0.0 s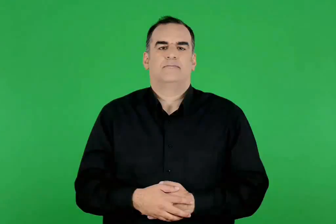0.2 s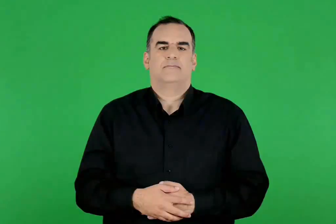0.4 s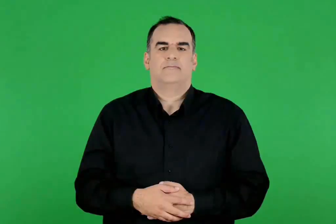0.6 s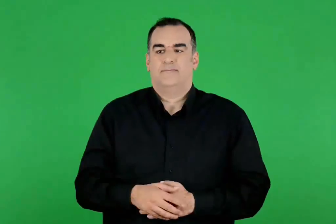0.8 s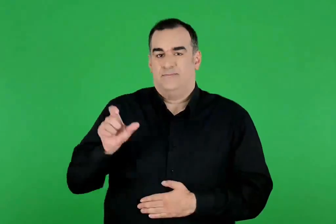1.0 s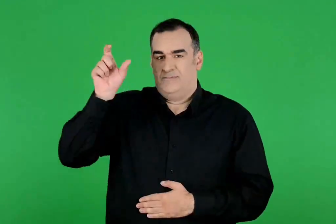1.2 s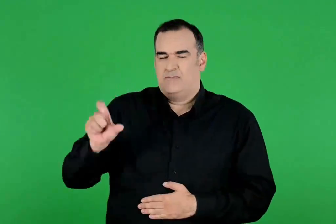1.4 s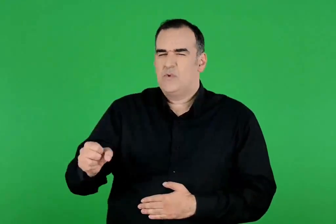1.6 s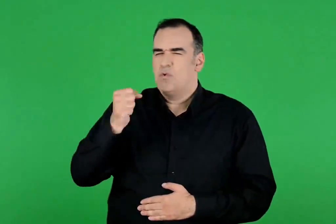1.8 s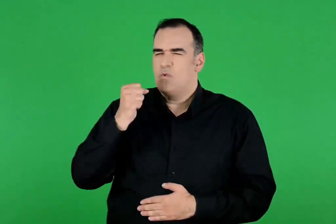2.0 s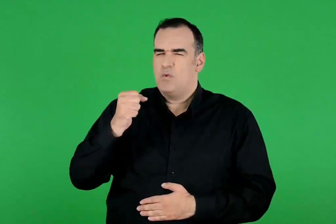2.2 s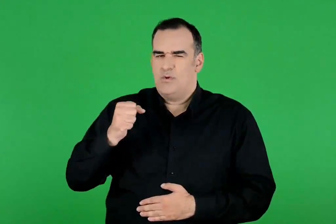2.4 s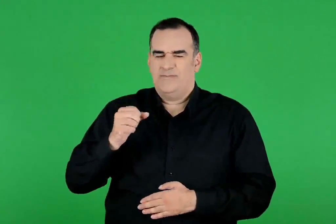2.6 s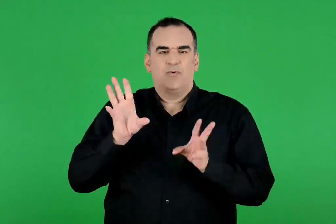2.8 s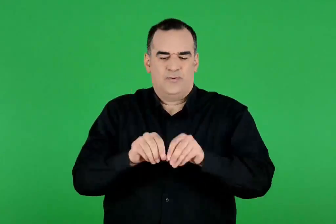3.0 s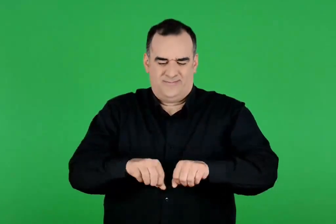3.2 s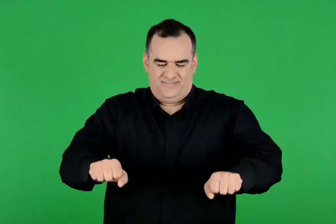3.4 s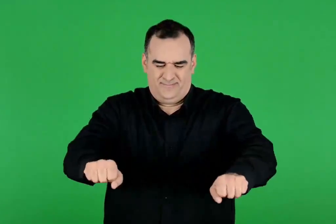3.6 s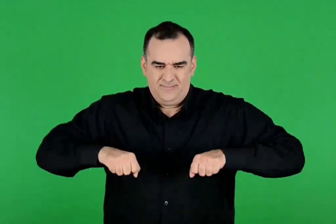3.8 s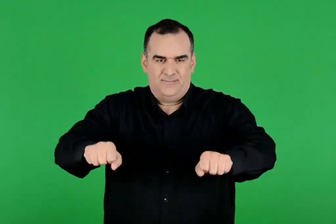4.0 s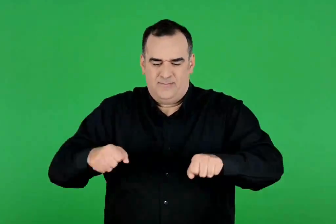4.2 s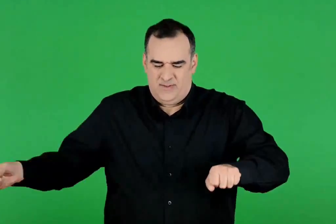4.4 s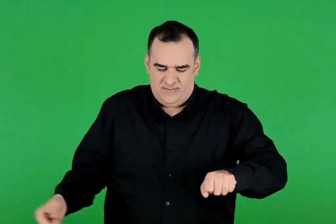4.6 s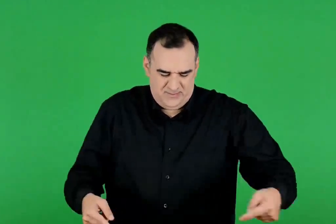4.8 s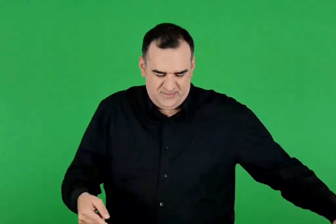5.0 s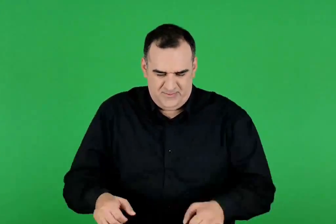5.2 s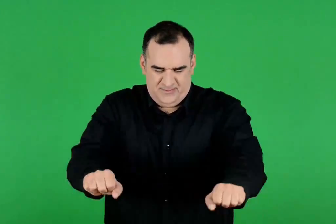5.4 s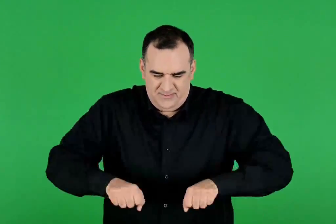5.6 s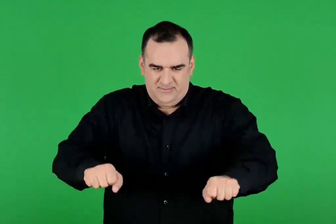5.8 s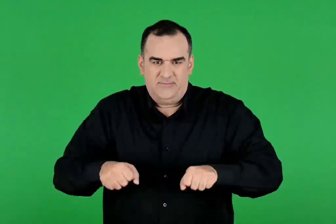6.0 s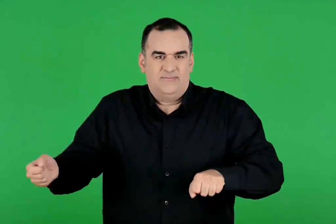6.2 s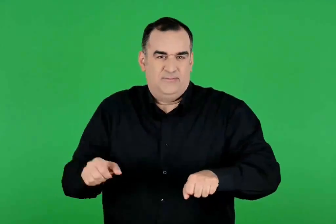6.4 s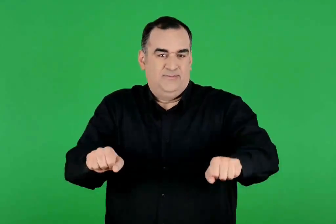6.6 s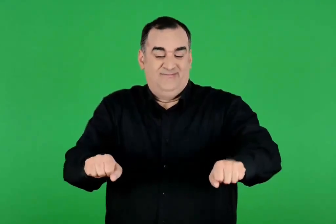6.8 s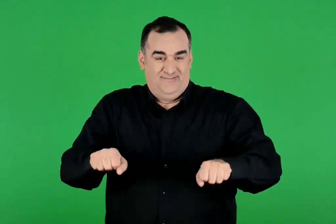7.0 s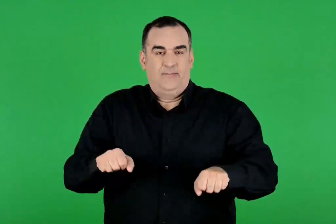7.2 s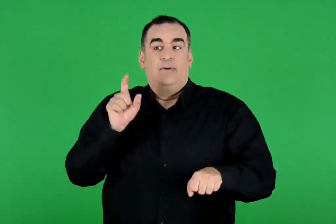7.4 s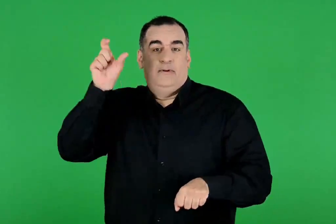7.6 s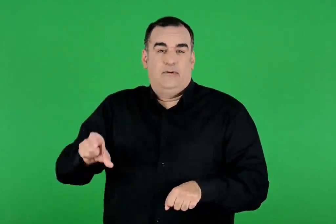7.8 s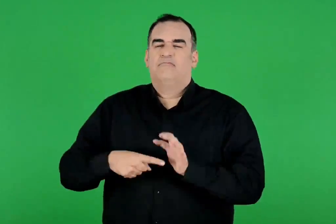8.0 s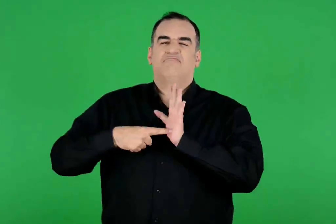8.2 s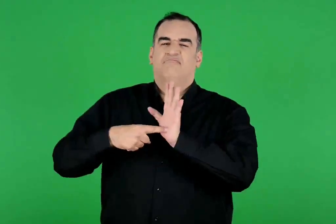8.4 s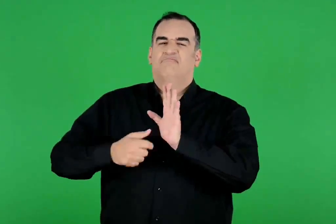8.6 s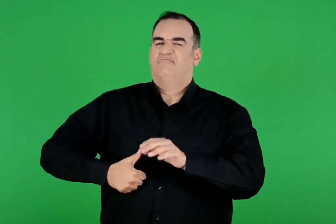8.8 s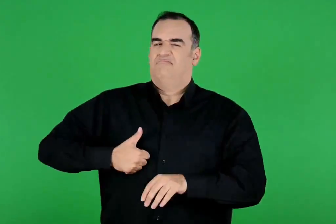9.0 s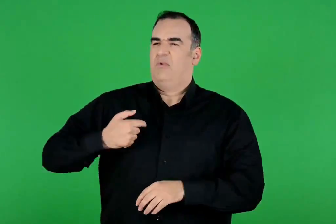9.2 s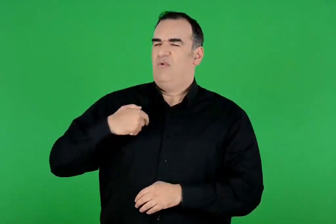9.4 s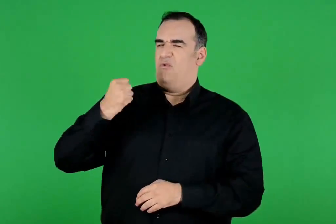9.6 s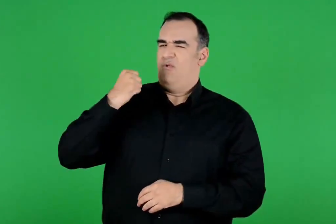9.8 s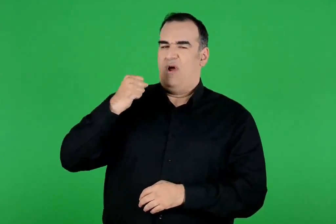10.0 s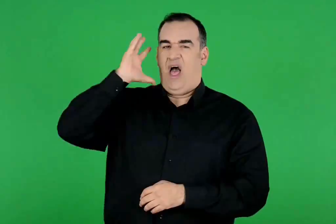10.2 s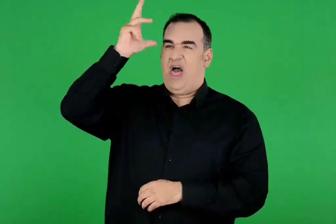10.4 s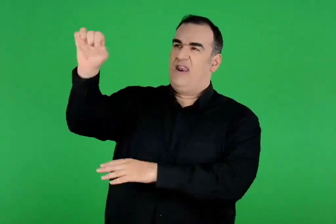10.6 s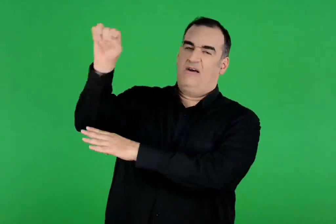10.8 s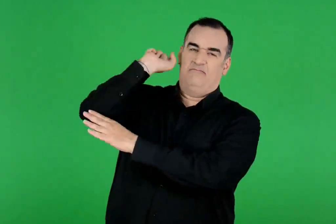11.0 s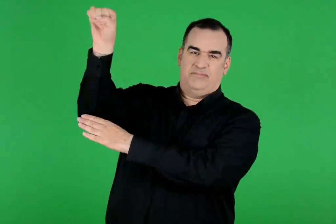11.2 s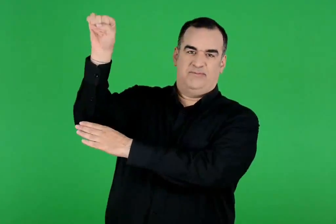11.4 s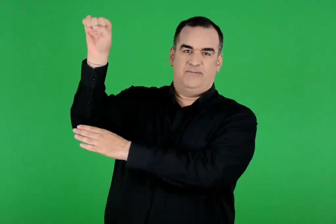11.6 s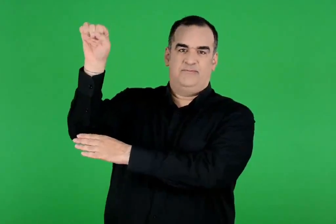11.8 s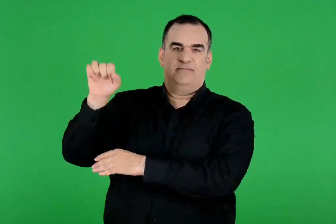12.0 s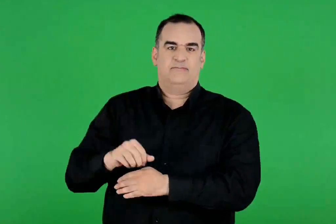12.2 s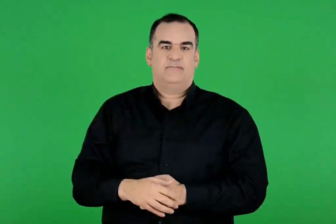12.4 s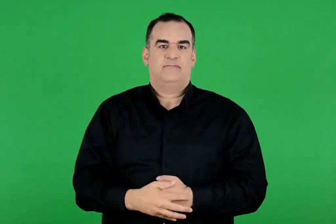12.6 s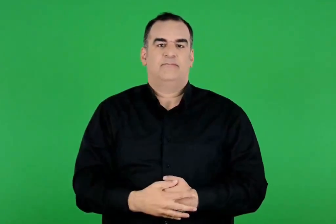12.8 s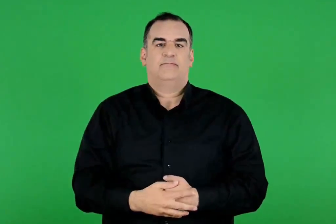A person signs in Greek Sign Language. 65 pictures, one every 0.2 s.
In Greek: ήξερε πολύ καλά την τέχνη του αργαλειού κι ύφαινε υπέροχα υφαντά. καυχιόταν πως ήξερε να υφαίνει καλύτερα κι από την αθηνά
